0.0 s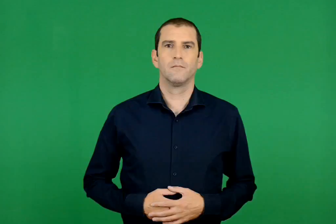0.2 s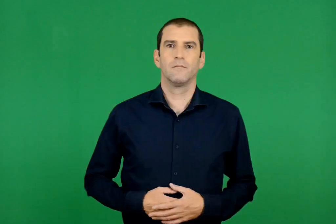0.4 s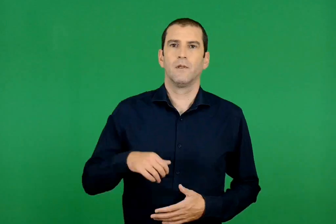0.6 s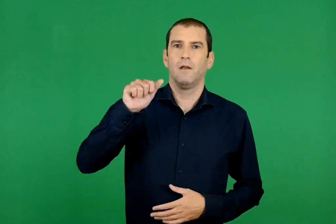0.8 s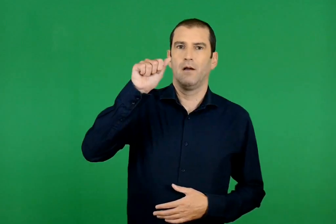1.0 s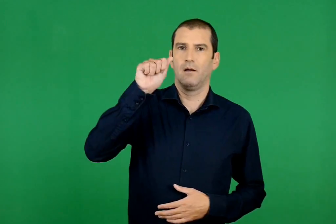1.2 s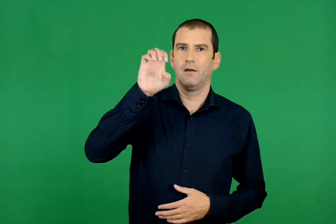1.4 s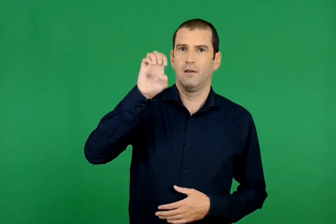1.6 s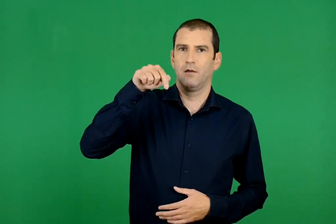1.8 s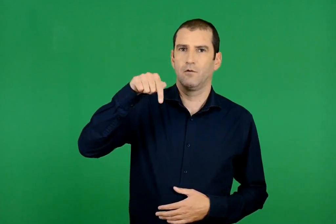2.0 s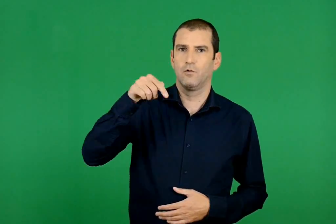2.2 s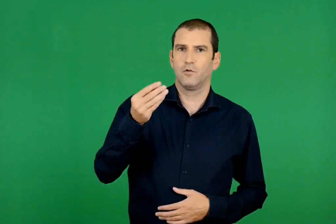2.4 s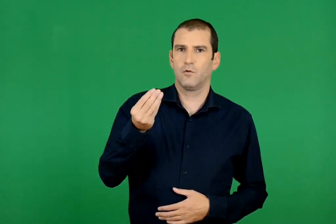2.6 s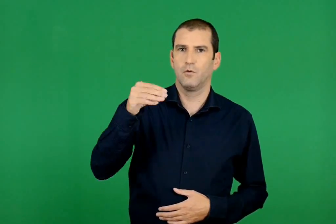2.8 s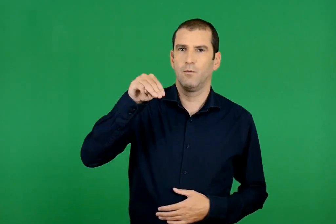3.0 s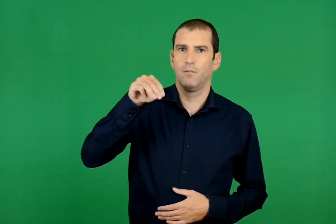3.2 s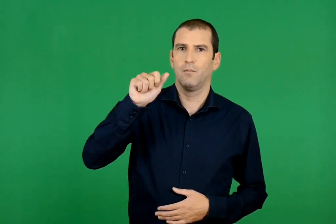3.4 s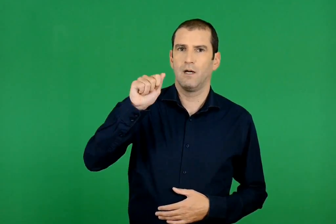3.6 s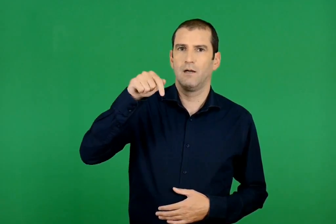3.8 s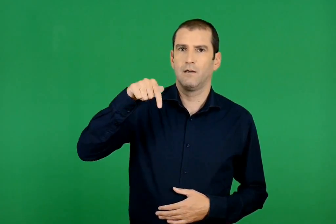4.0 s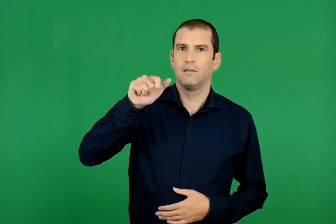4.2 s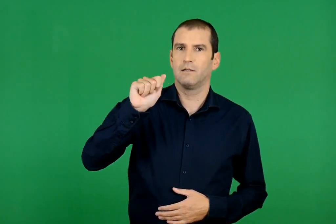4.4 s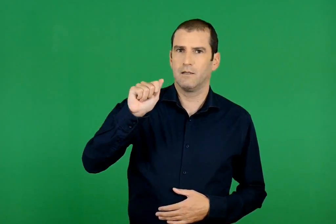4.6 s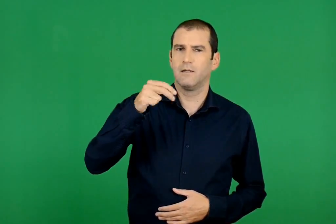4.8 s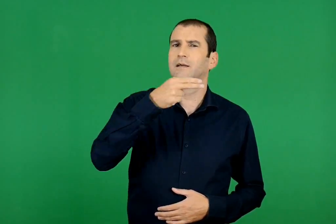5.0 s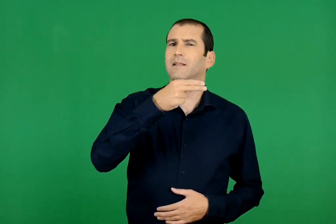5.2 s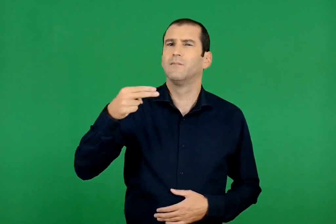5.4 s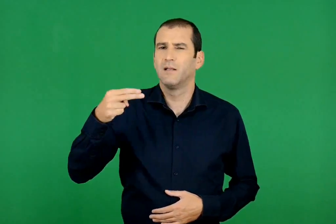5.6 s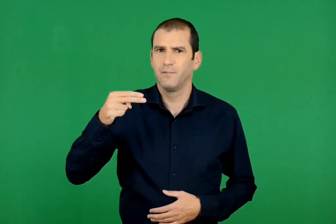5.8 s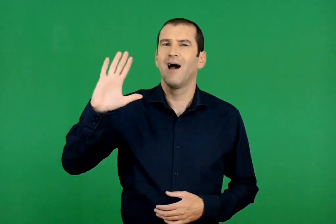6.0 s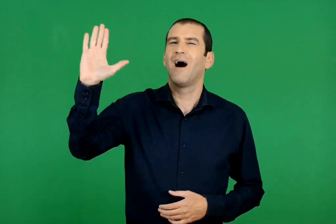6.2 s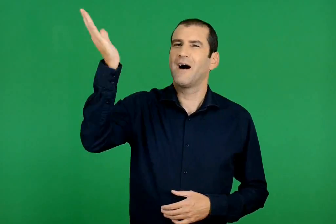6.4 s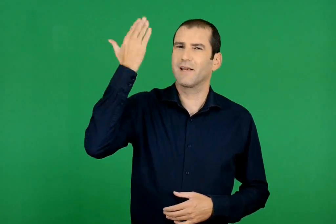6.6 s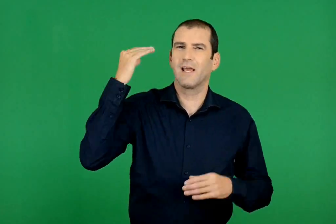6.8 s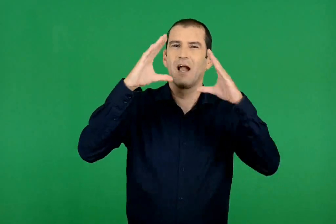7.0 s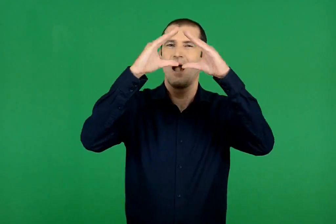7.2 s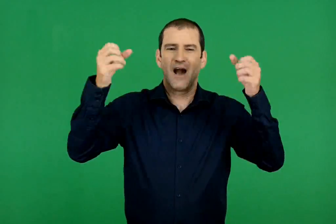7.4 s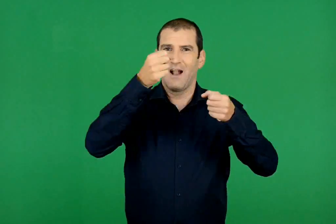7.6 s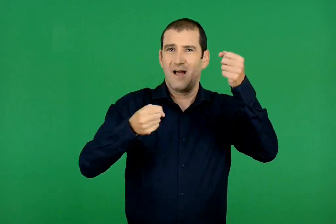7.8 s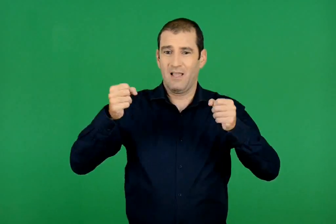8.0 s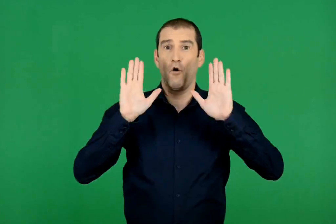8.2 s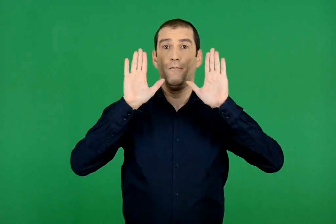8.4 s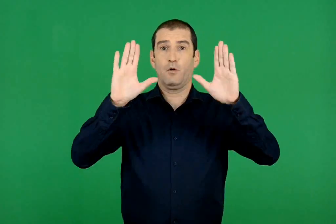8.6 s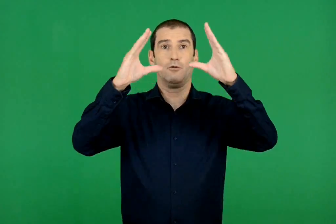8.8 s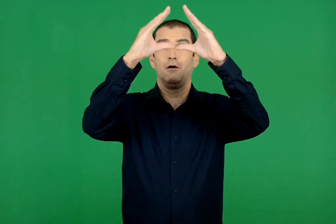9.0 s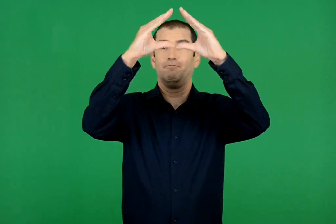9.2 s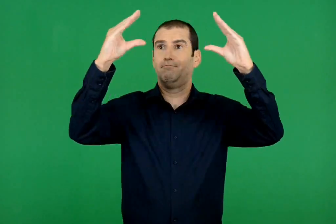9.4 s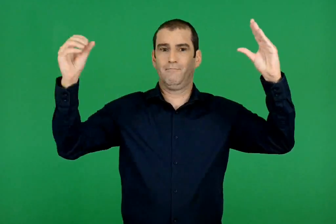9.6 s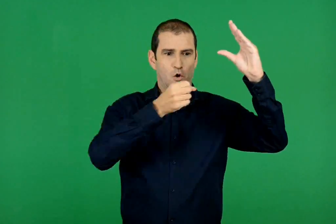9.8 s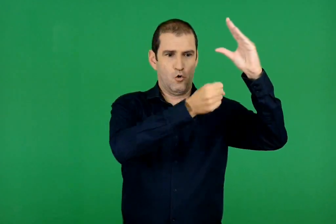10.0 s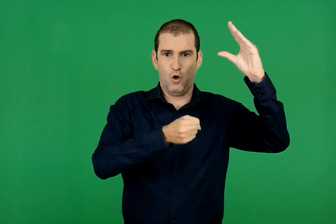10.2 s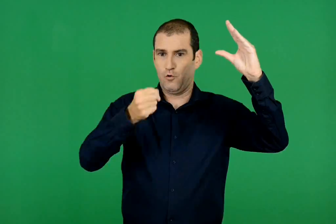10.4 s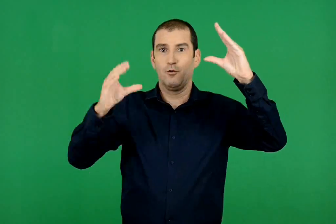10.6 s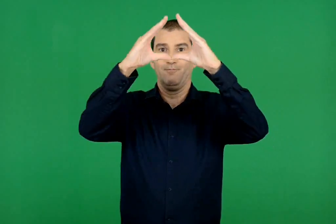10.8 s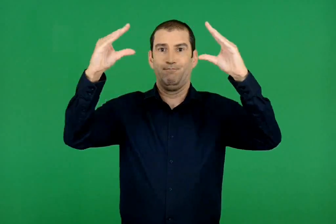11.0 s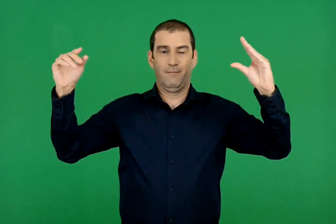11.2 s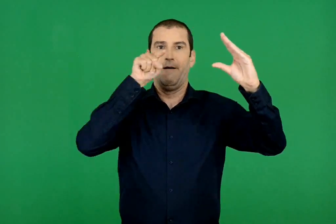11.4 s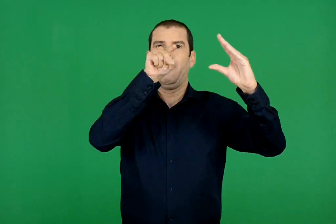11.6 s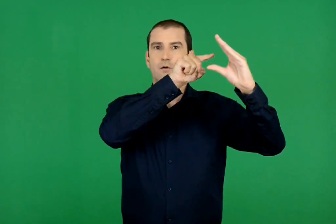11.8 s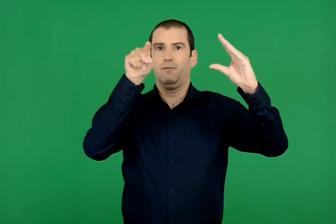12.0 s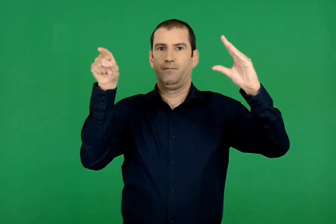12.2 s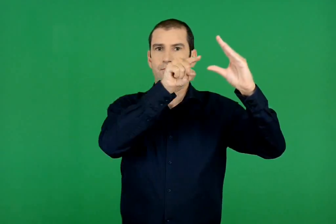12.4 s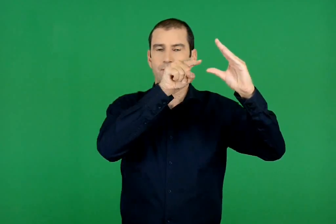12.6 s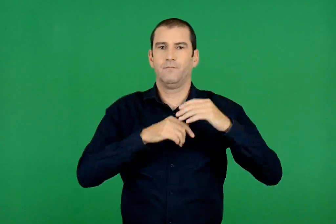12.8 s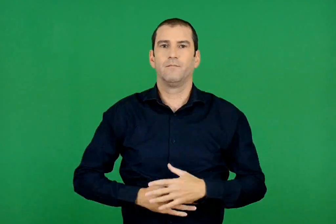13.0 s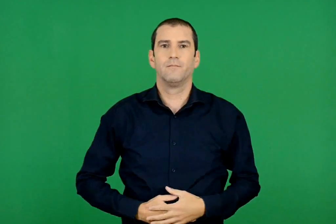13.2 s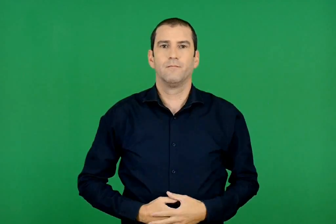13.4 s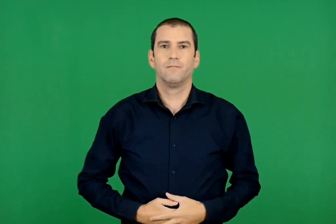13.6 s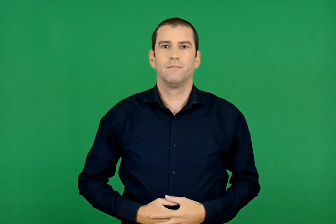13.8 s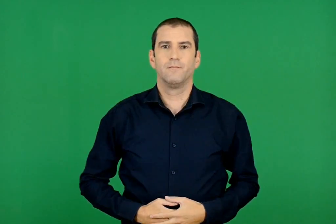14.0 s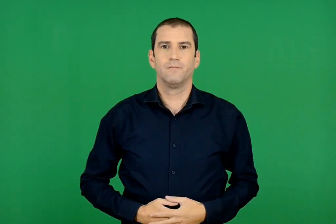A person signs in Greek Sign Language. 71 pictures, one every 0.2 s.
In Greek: αετώματα τα τριγωνικά τμήματα στην πρόσοψη των αρχαίων ναών , πάνω από τις κολόνες
